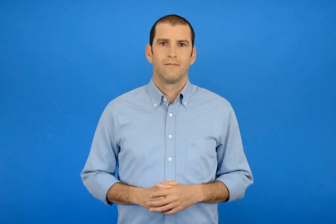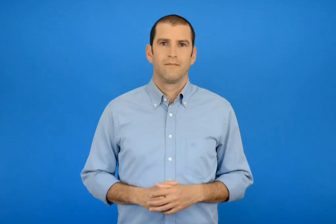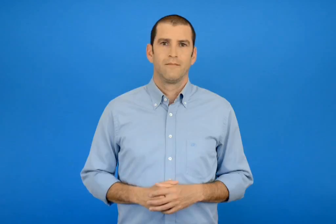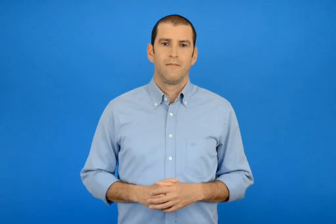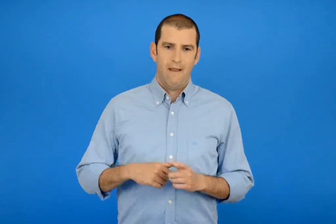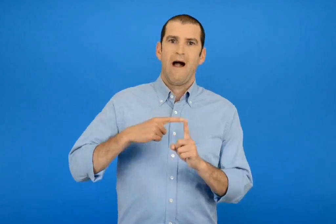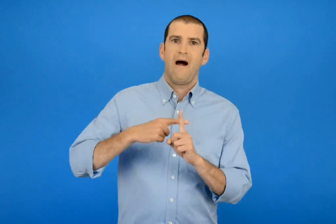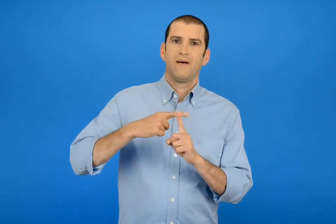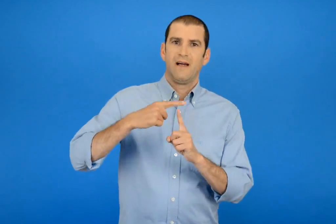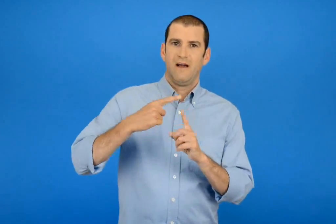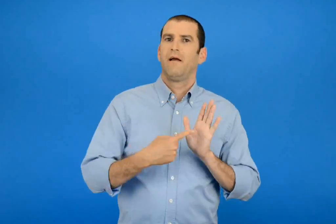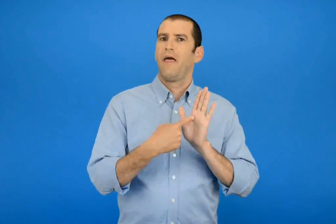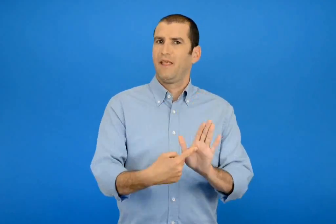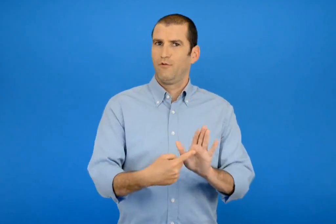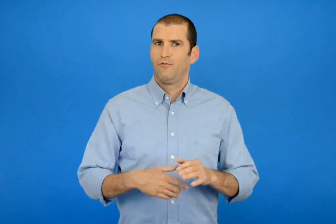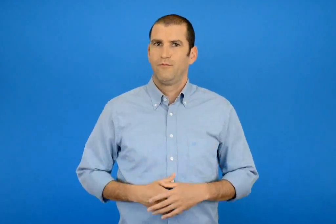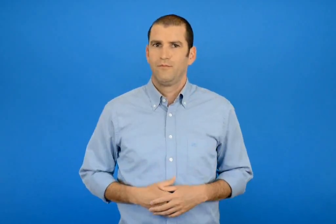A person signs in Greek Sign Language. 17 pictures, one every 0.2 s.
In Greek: δείχνω στον άβακα
